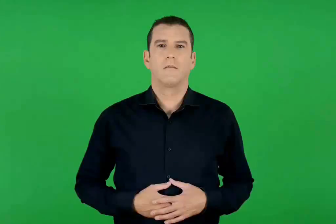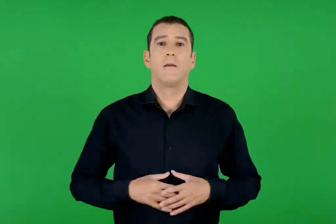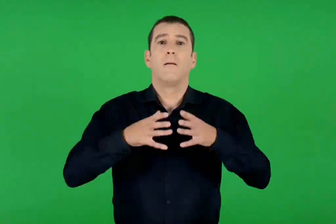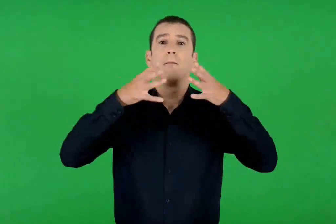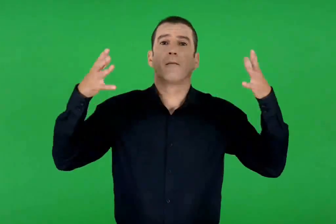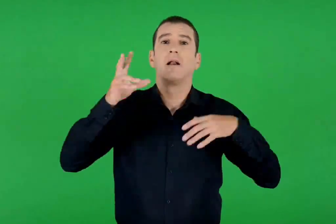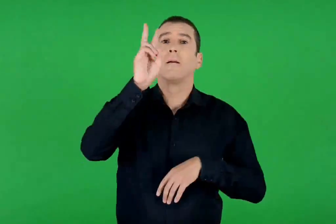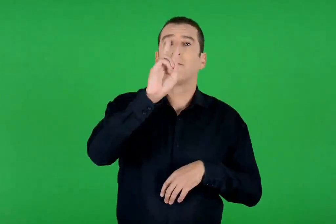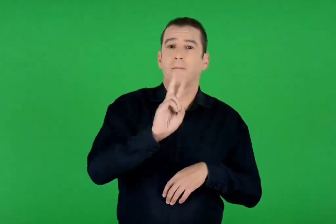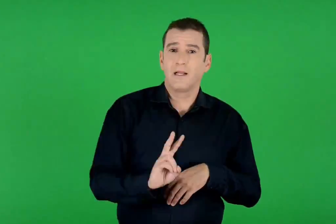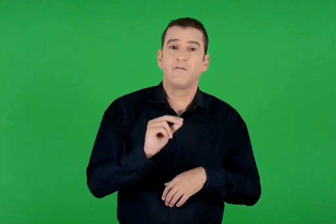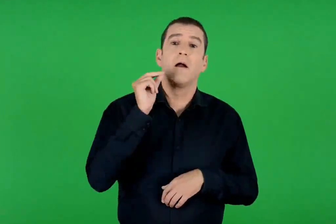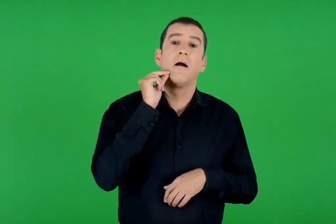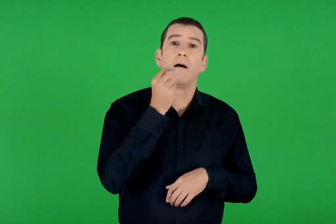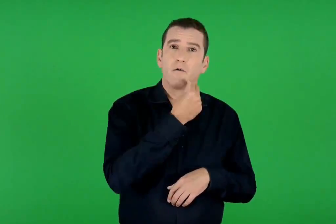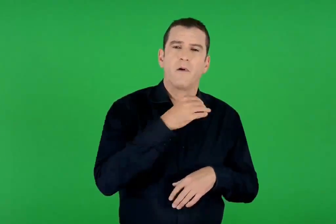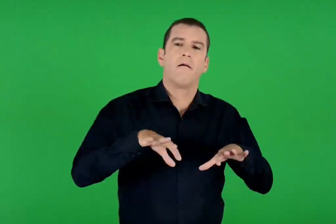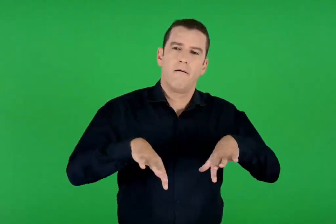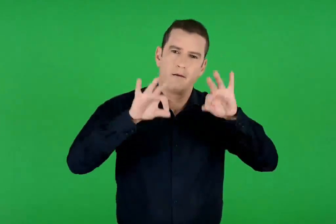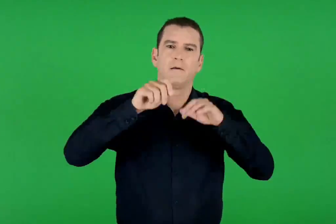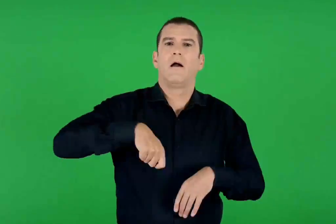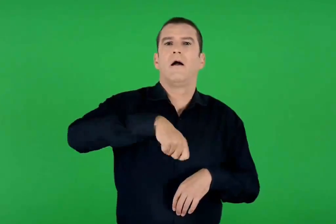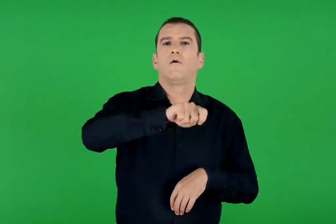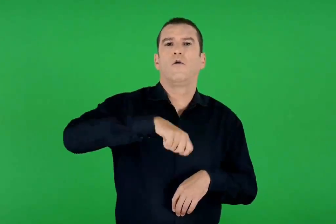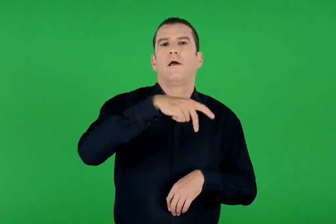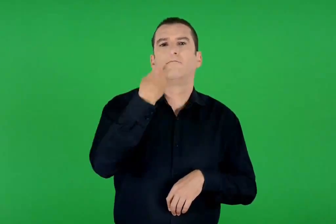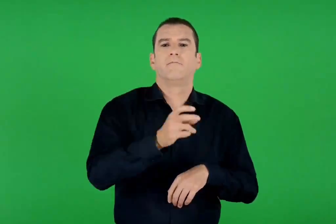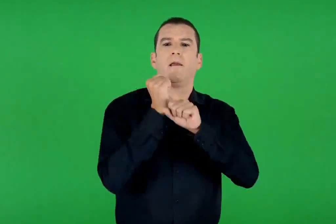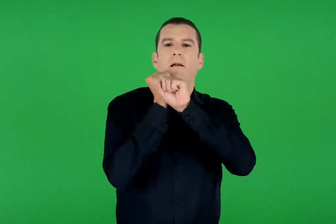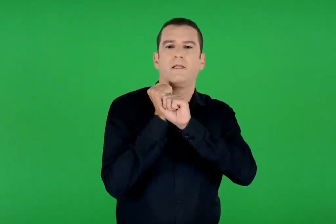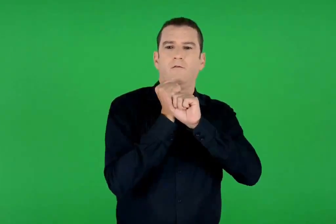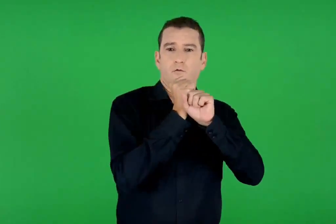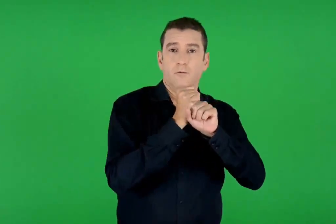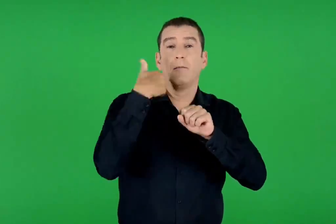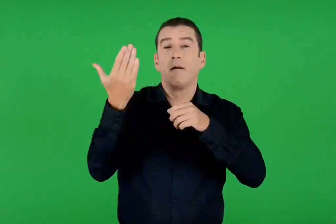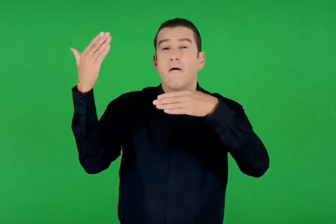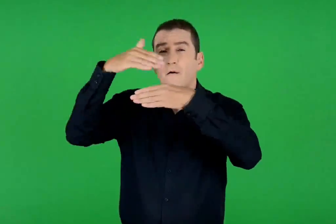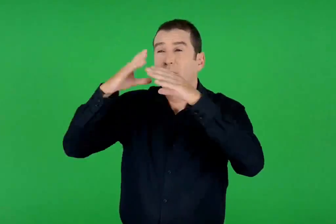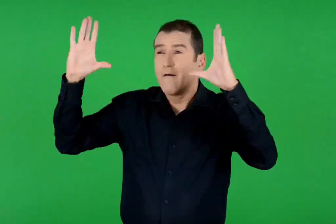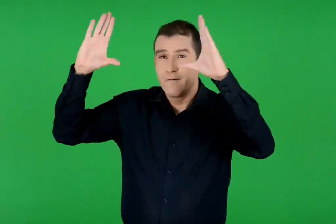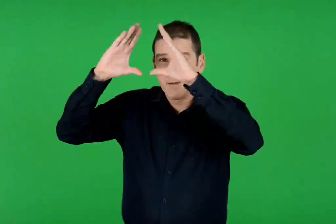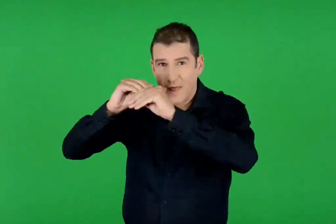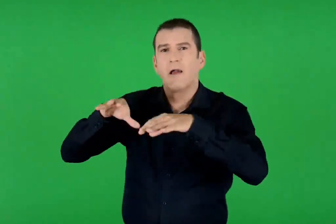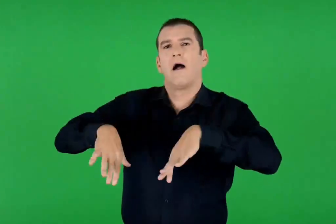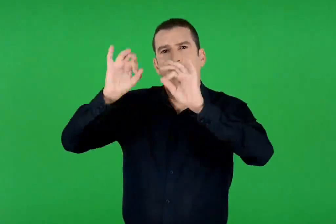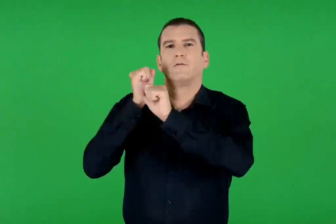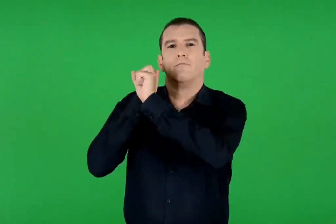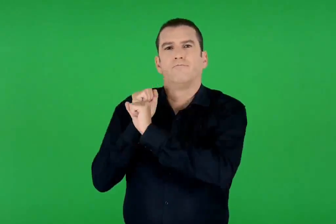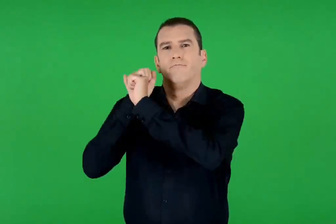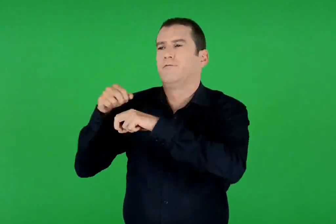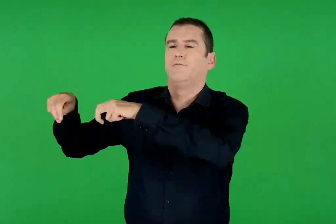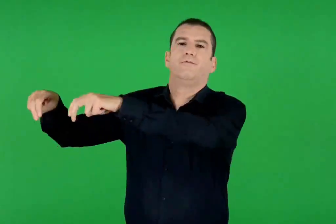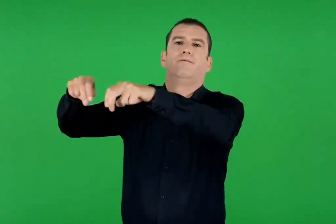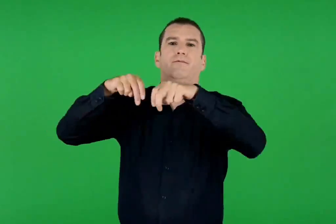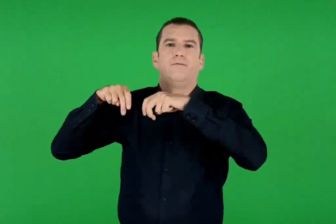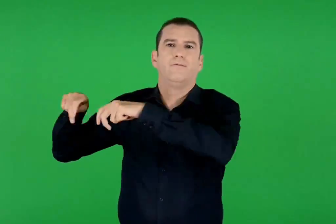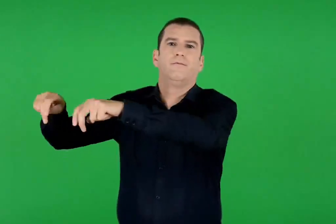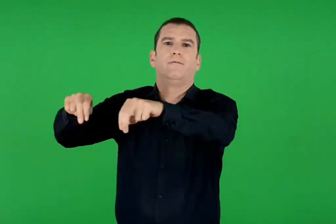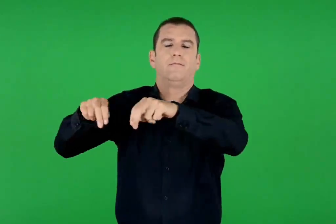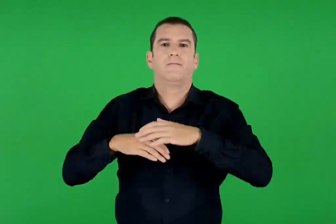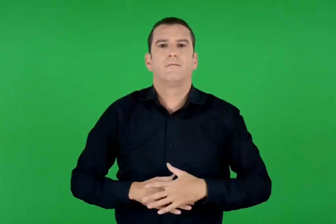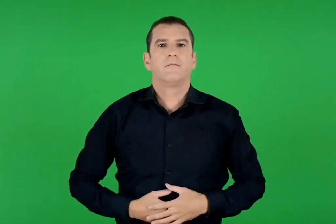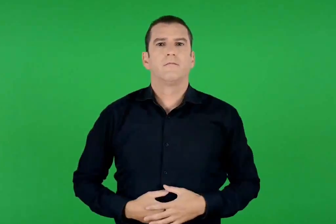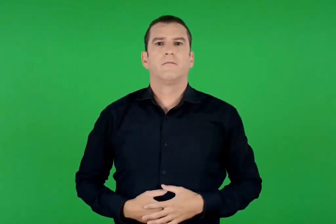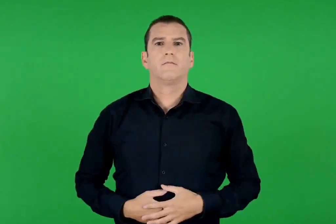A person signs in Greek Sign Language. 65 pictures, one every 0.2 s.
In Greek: το απόγευμα της μεγάλης παρασκευής αρχίζει η ακολουθία του επιταφίου και όταν νυχτώσει γίνεται η περιφορά του
